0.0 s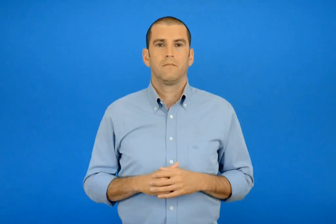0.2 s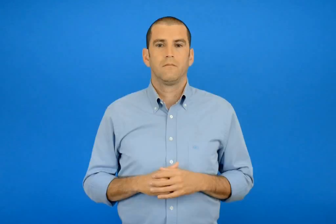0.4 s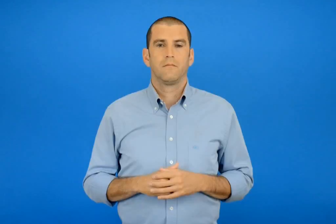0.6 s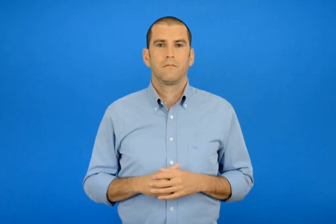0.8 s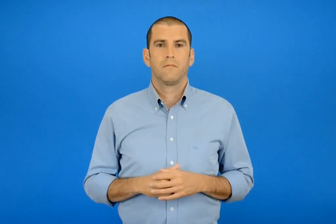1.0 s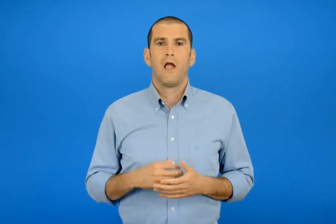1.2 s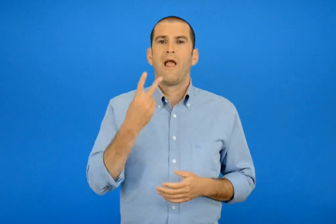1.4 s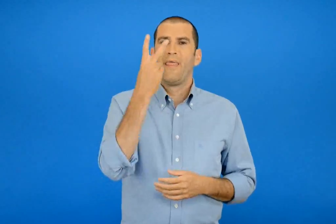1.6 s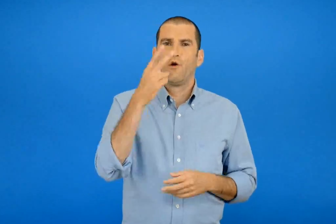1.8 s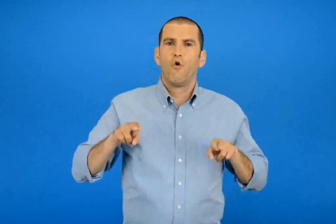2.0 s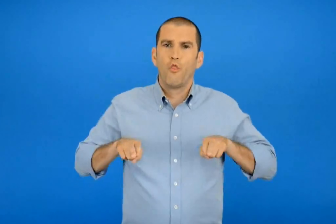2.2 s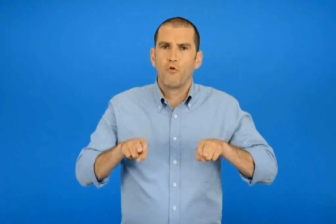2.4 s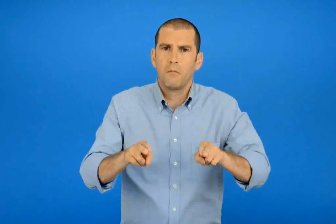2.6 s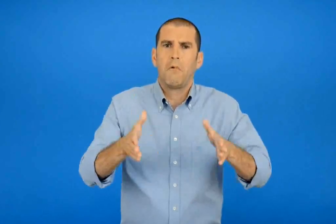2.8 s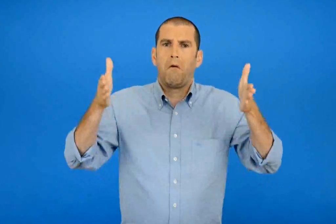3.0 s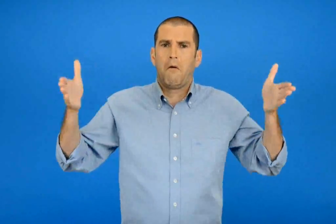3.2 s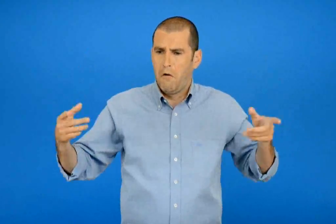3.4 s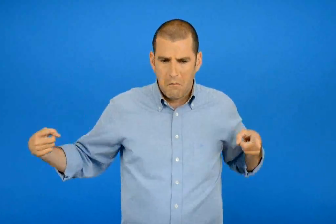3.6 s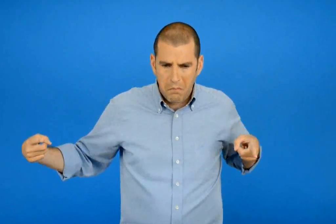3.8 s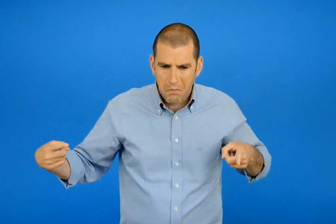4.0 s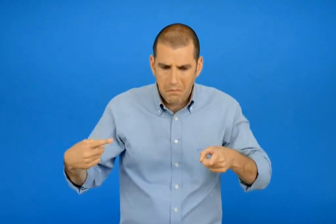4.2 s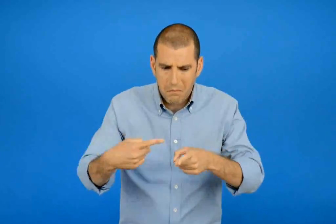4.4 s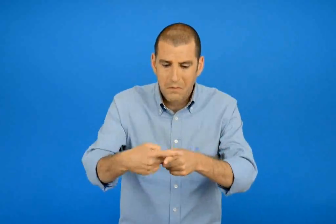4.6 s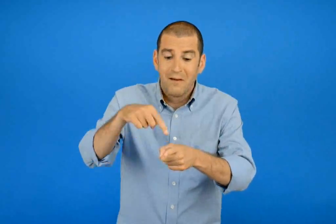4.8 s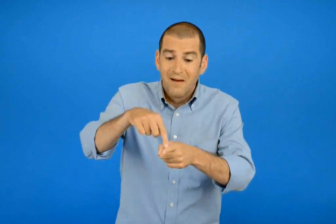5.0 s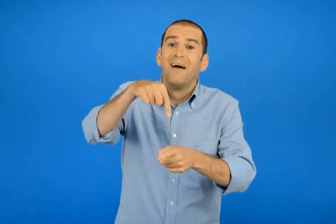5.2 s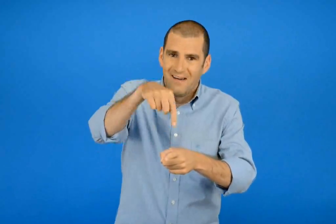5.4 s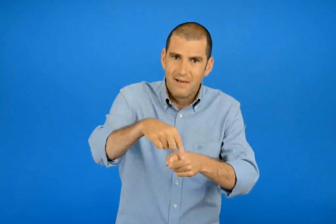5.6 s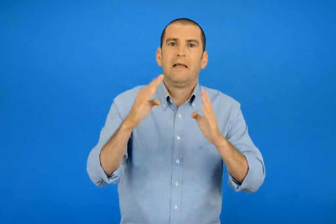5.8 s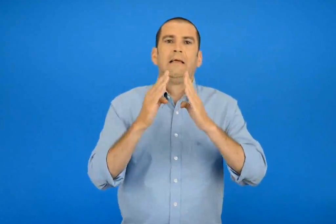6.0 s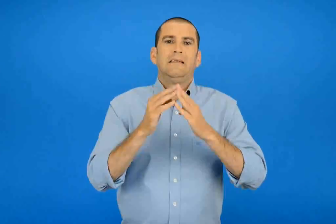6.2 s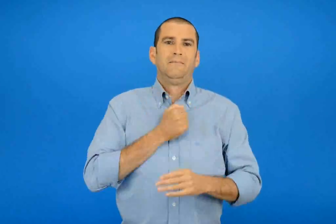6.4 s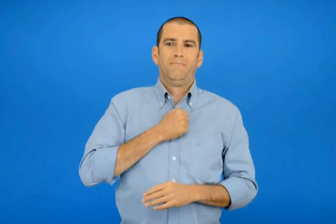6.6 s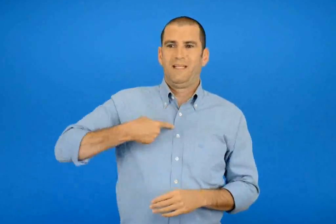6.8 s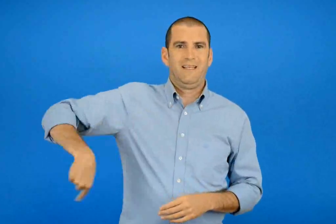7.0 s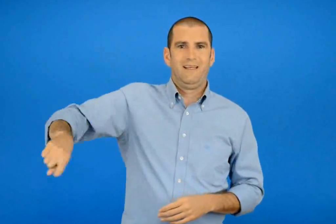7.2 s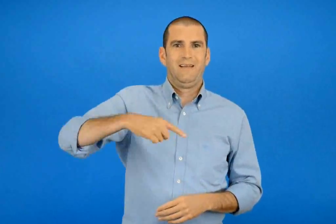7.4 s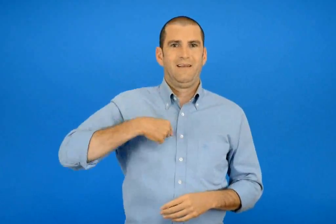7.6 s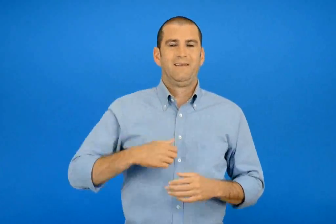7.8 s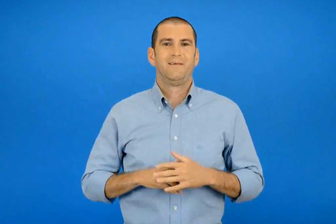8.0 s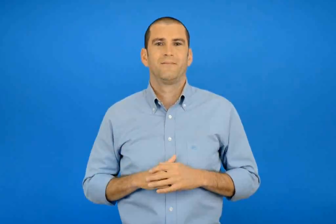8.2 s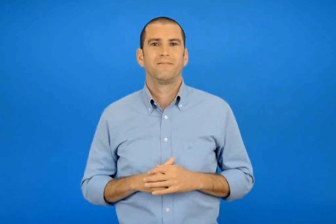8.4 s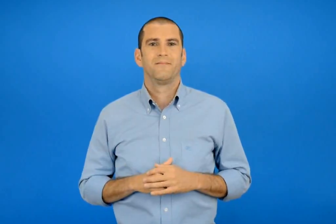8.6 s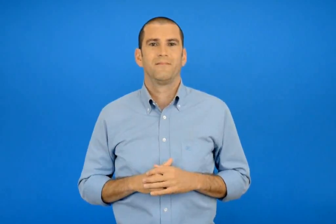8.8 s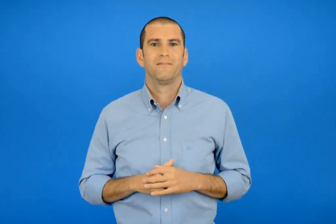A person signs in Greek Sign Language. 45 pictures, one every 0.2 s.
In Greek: το σπίτι μας βρίσκεται στη διασταύρωση δύο μεγάλων δρόμων
